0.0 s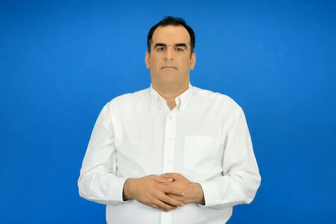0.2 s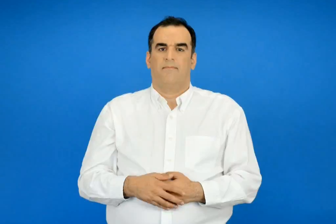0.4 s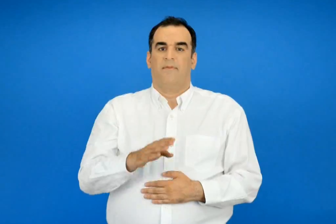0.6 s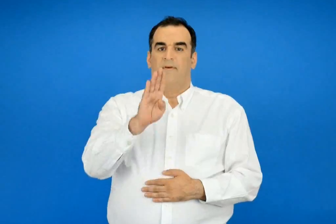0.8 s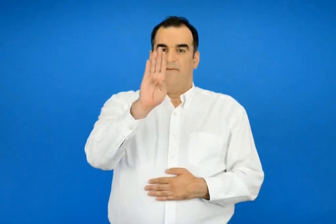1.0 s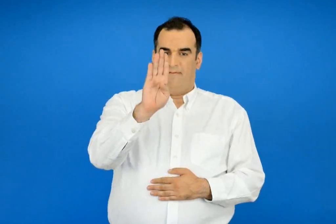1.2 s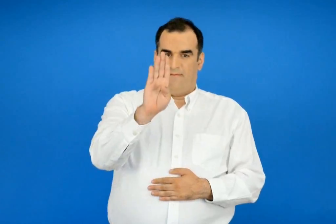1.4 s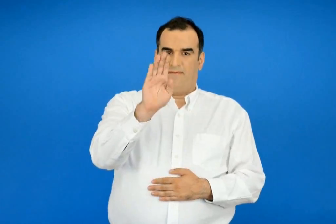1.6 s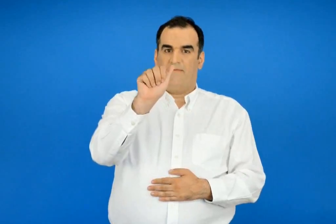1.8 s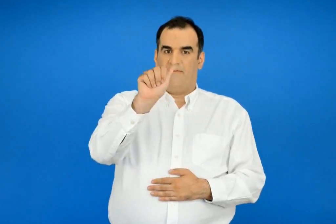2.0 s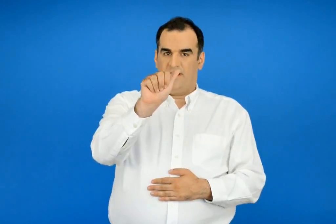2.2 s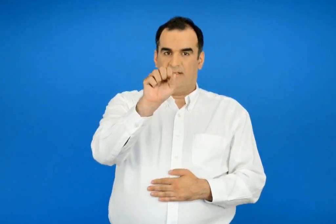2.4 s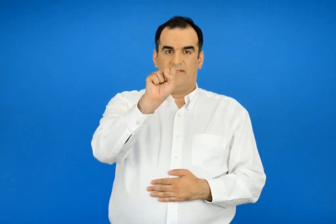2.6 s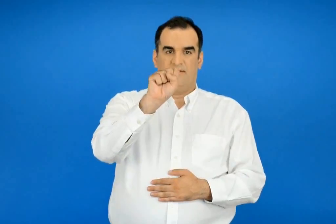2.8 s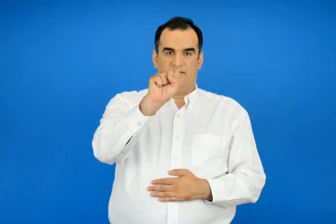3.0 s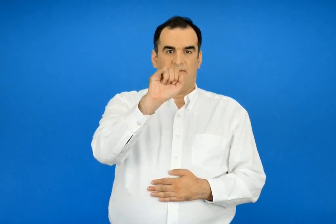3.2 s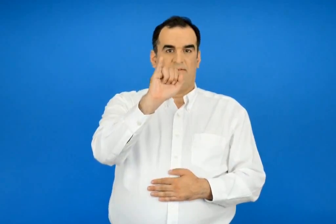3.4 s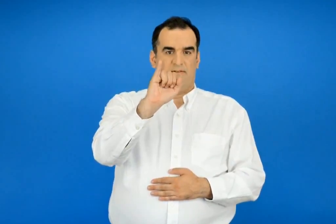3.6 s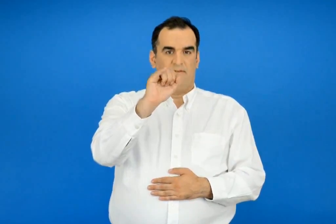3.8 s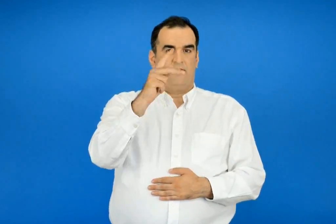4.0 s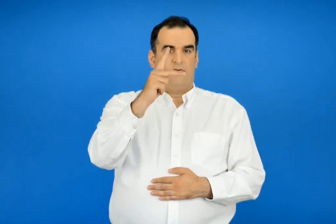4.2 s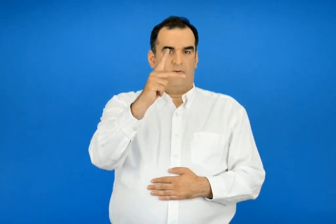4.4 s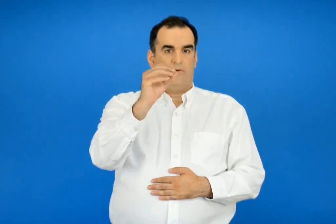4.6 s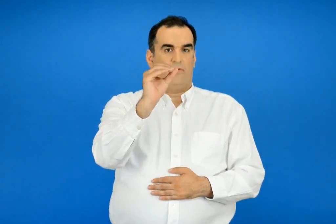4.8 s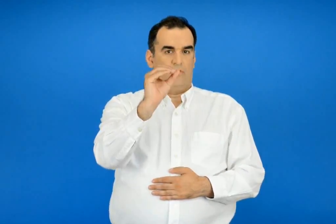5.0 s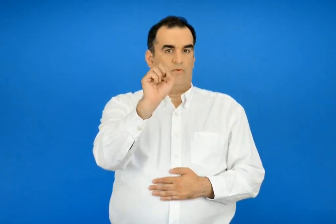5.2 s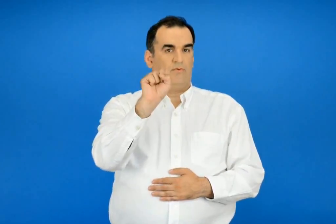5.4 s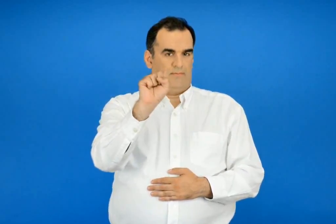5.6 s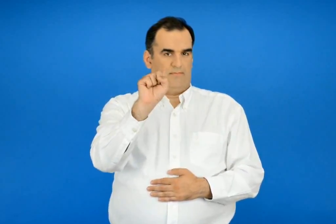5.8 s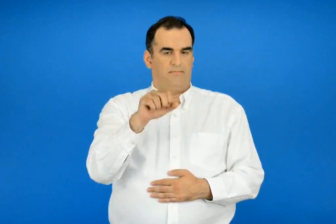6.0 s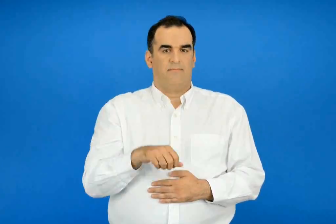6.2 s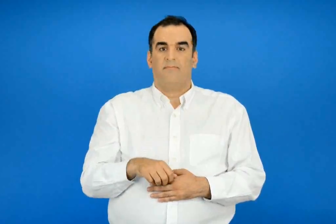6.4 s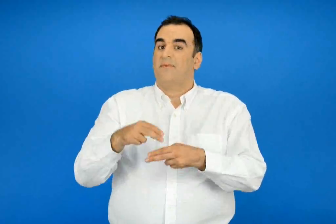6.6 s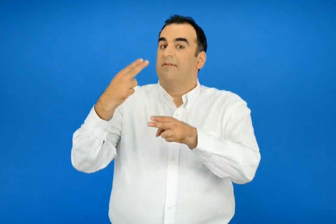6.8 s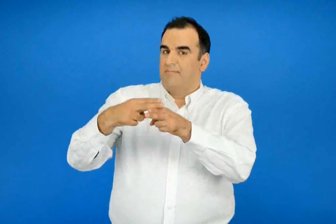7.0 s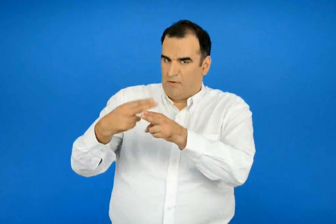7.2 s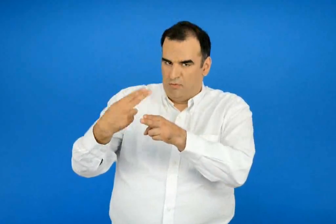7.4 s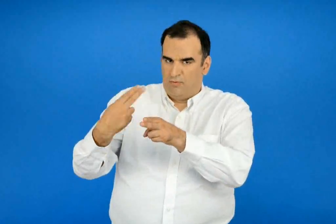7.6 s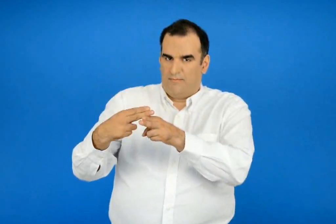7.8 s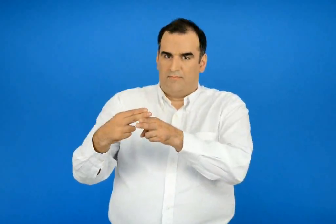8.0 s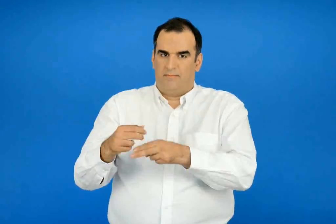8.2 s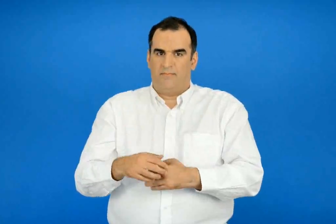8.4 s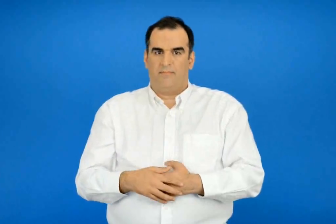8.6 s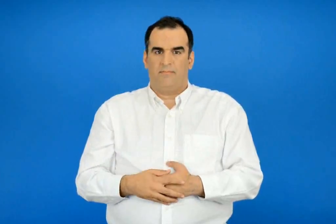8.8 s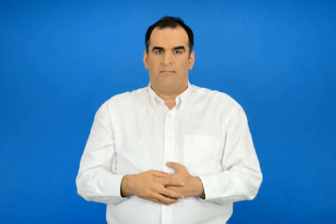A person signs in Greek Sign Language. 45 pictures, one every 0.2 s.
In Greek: βασικός η ο σημαντικός
